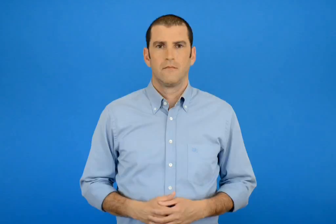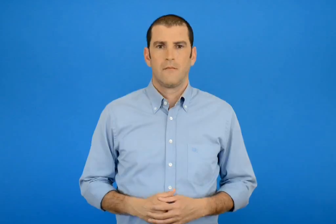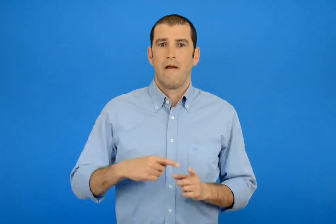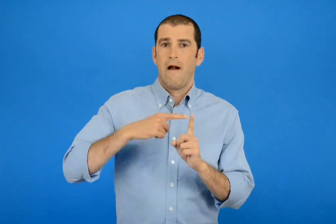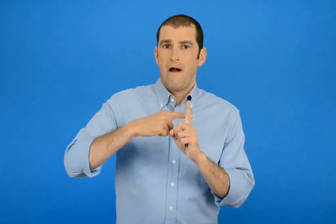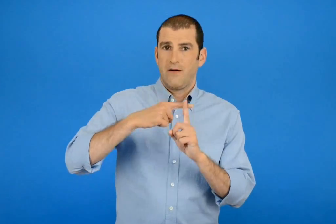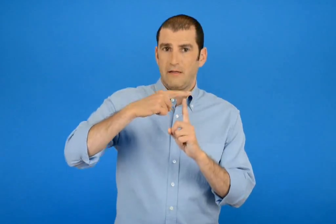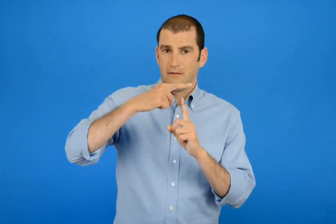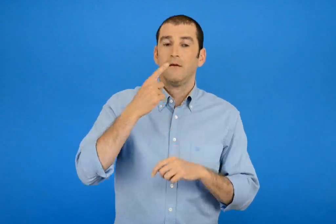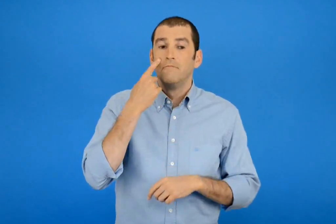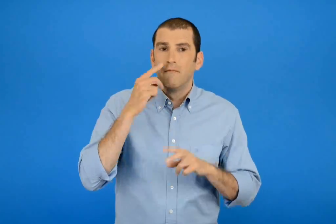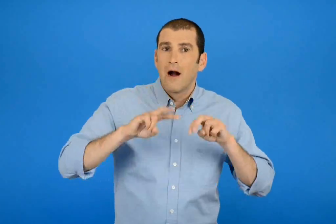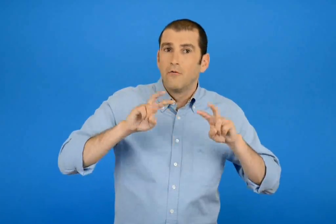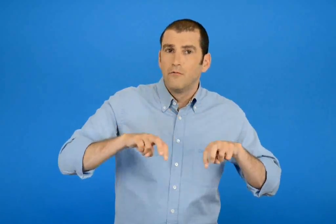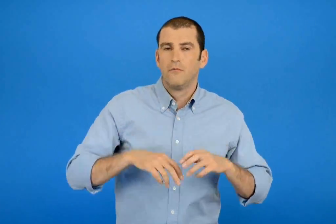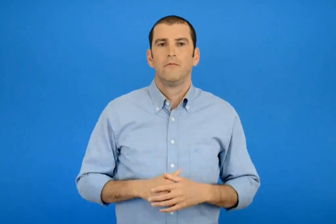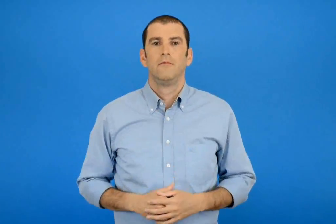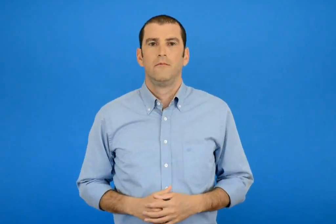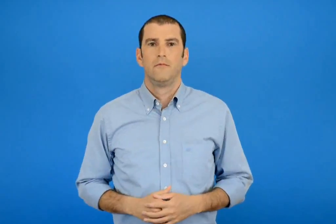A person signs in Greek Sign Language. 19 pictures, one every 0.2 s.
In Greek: ελέγχω με τον άβακα
